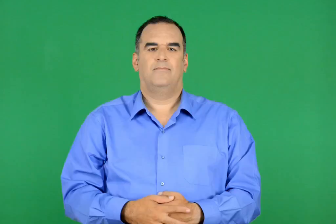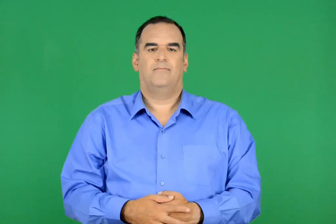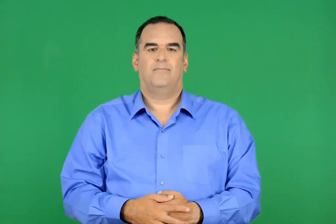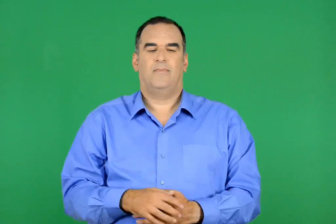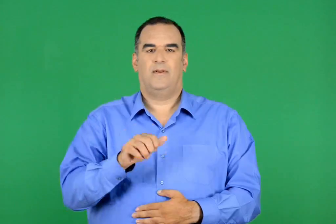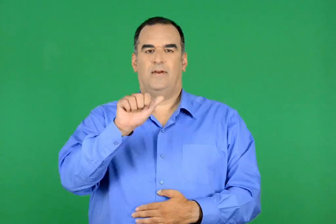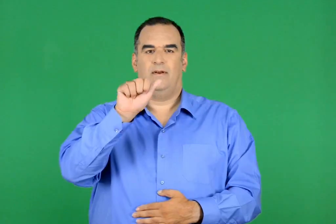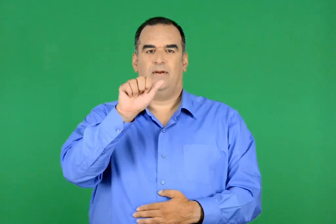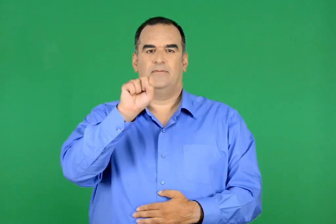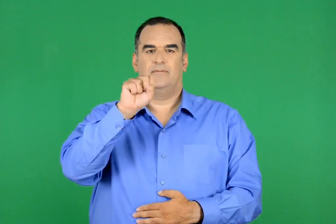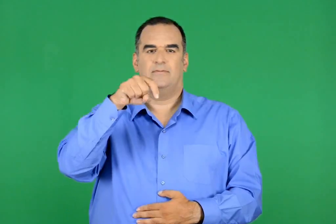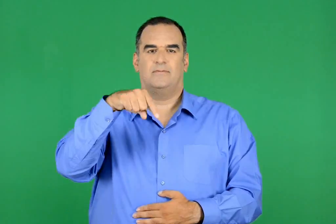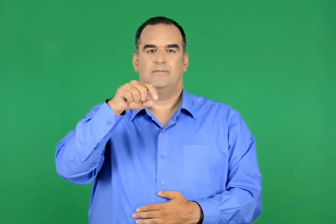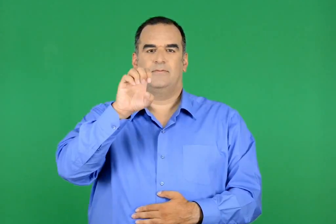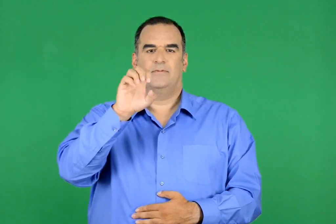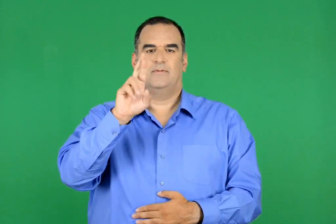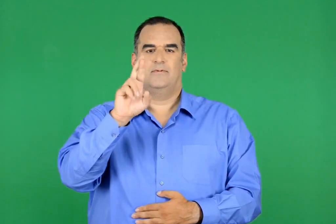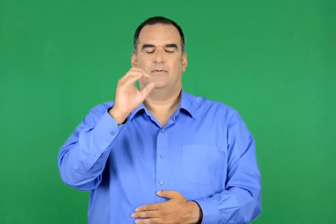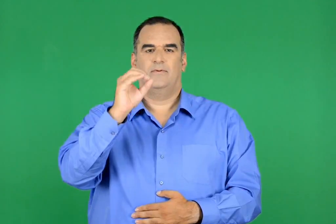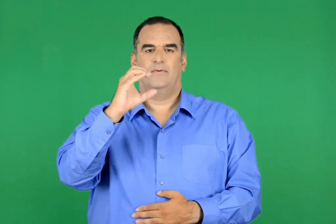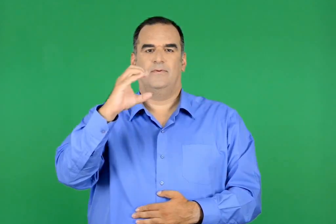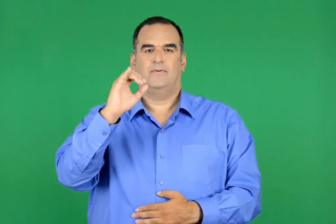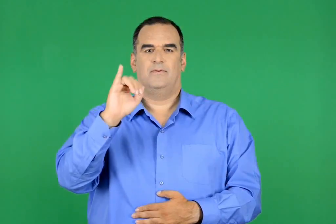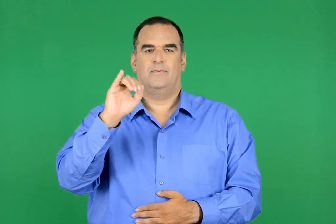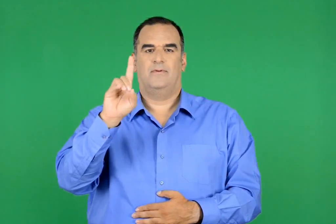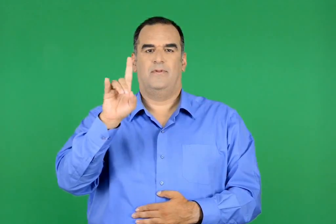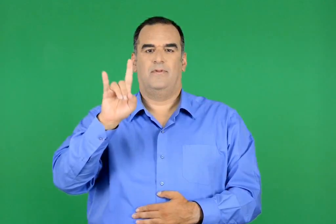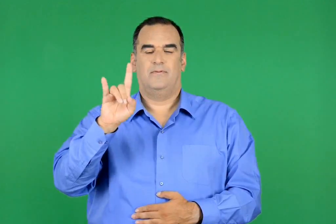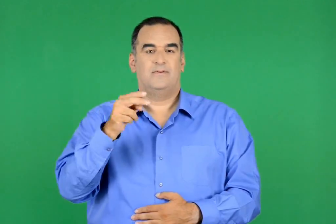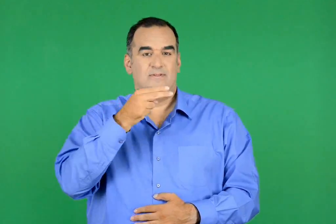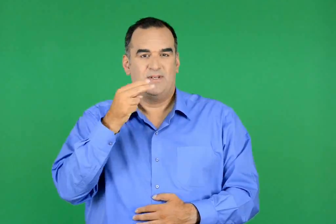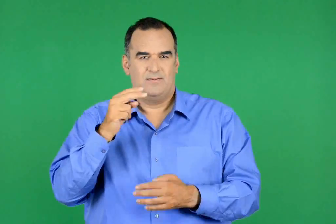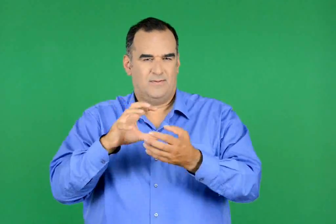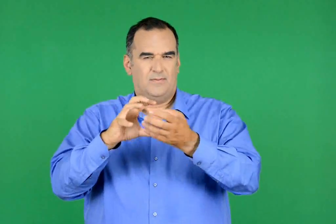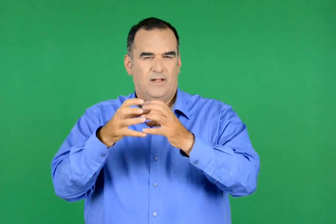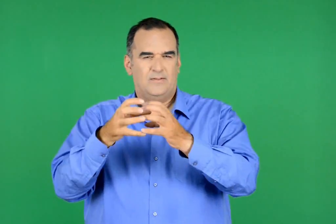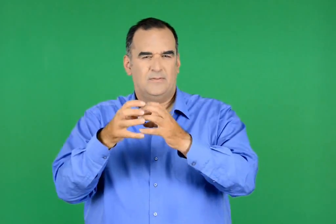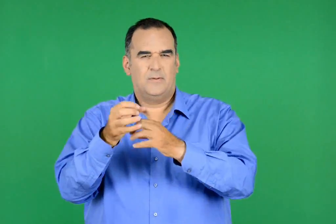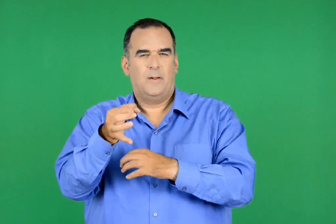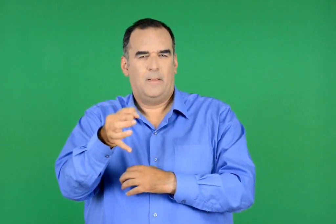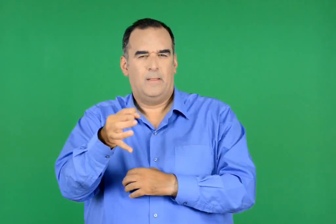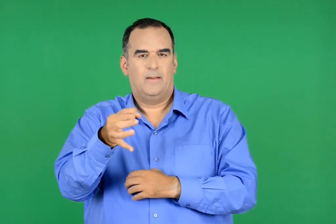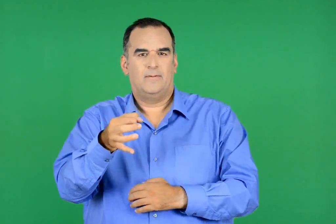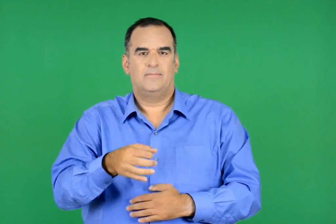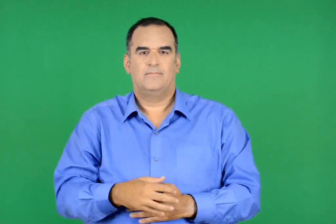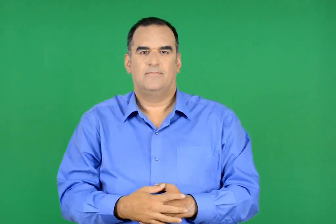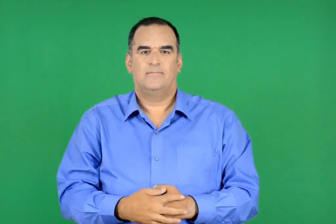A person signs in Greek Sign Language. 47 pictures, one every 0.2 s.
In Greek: αστεροειδή µικρό πλανήτη
